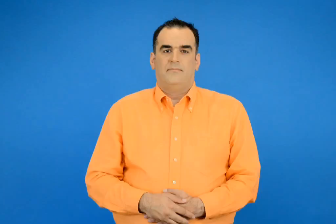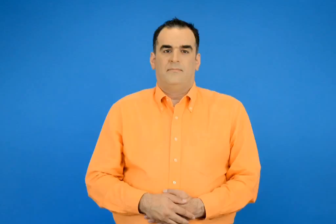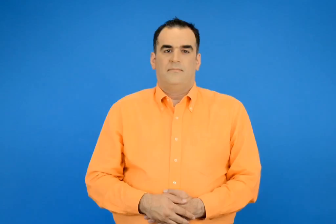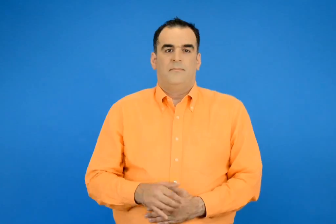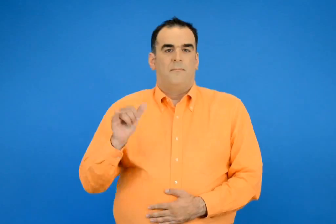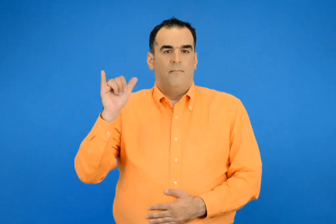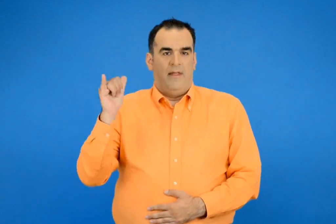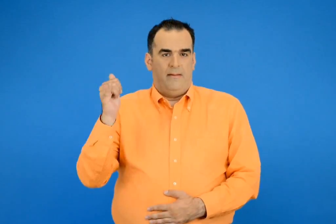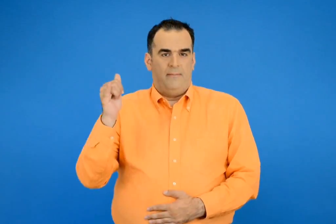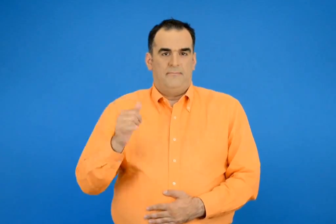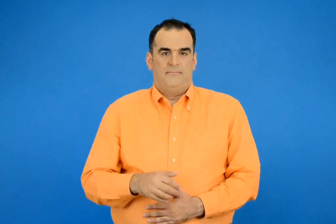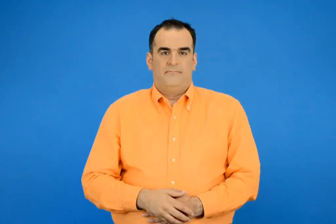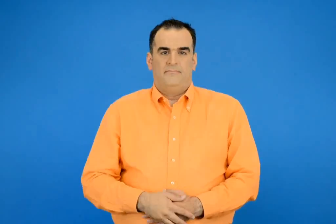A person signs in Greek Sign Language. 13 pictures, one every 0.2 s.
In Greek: οι μπλε
